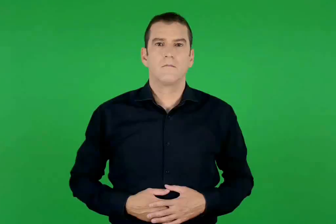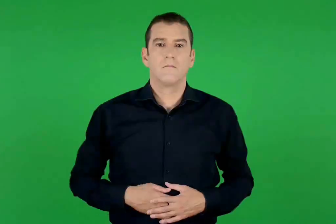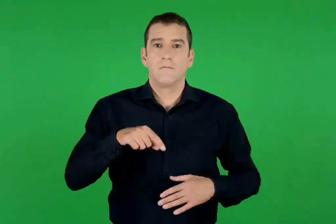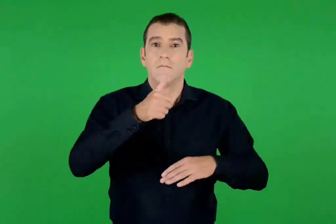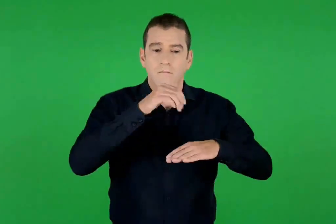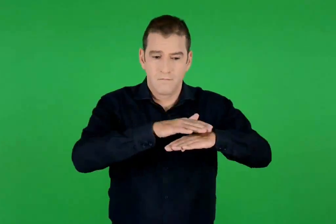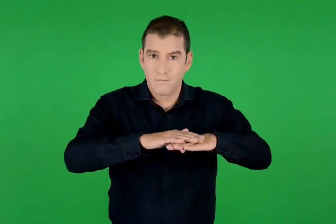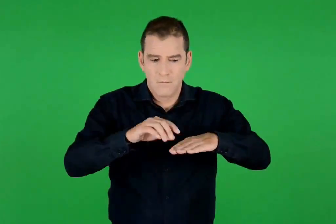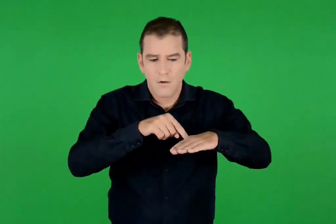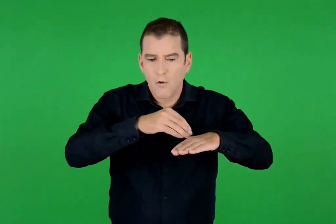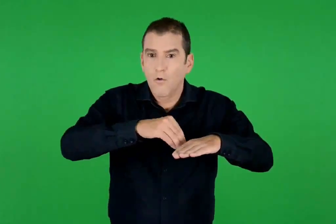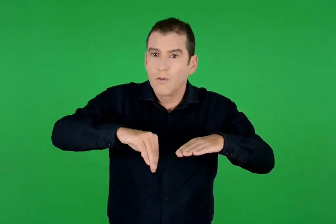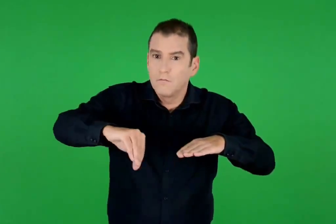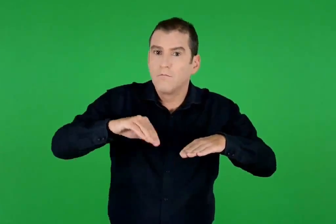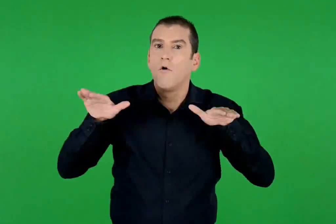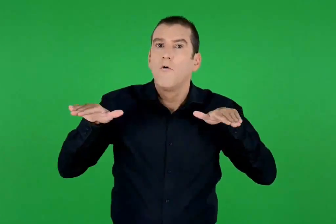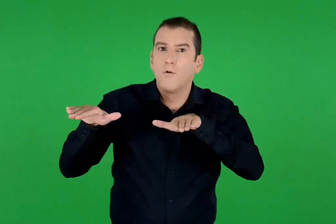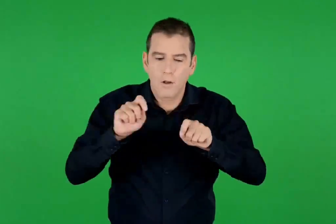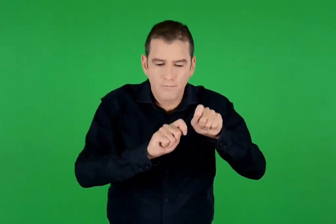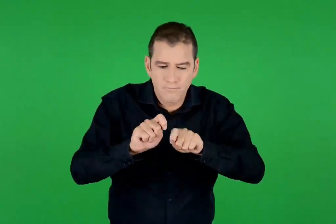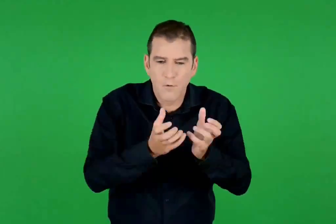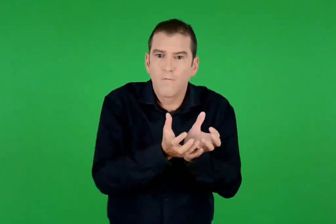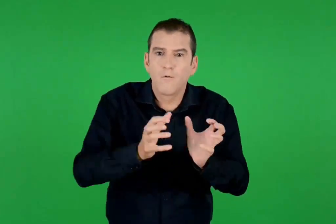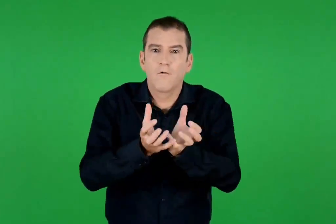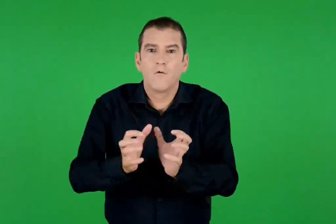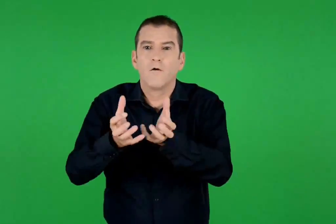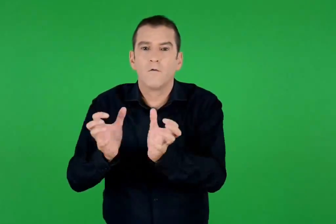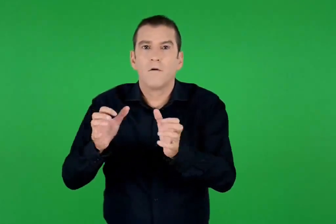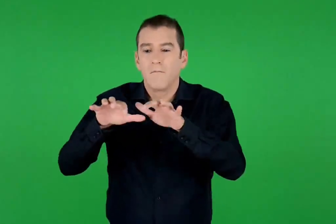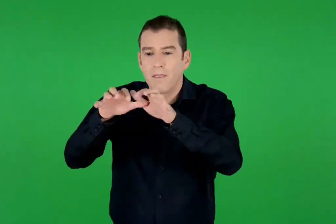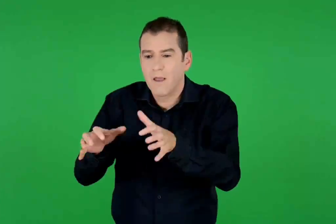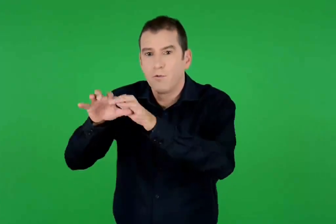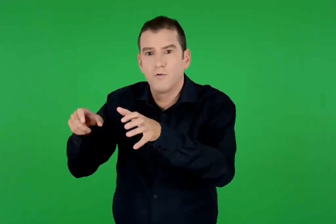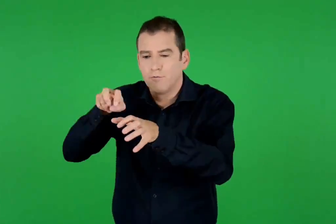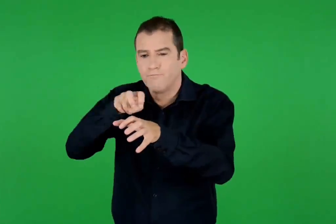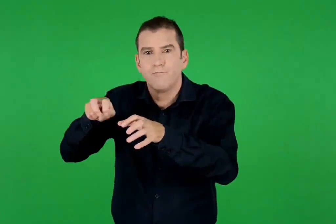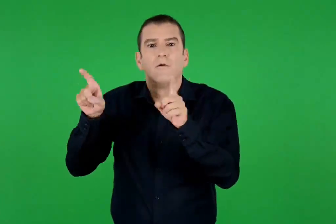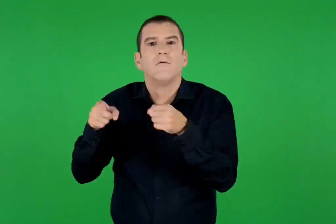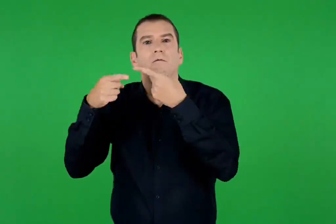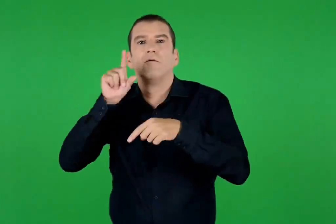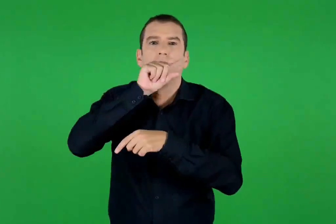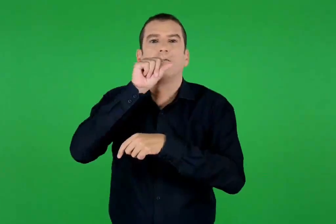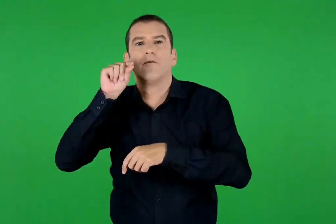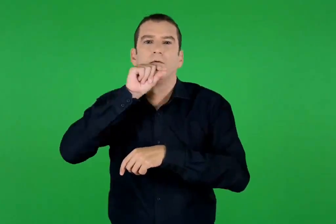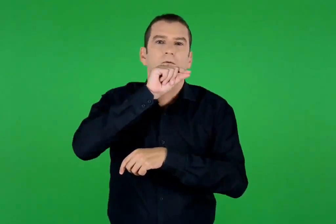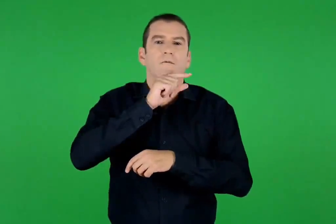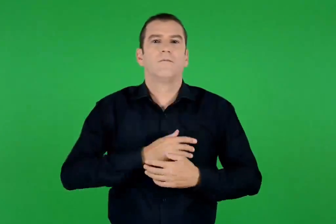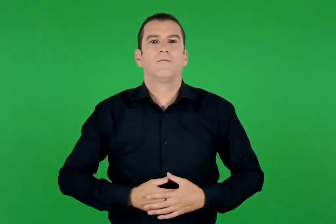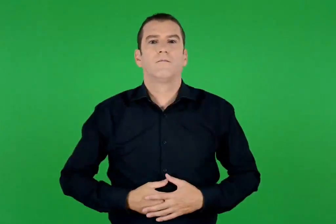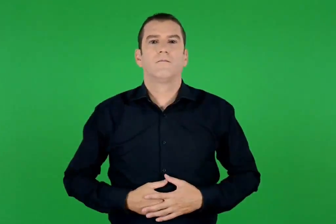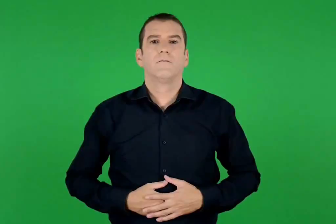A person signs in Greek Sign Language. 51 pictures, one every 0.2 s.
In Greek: στις όχθες τους τα πουλιά χτίζουν φωλιές , ανάμεσα στους θάμνους κελαηδούνε
